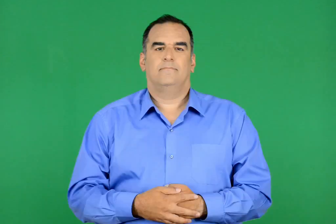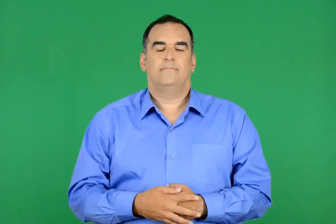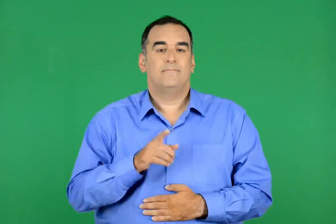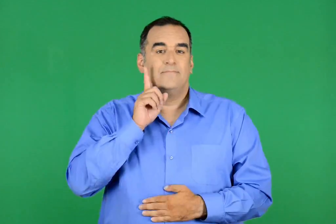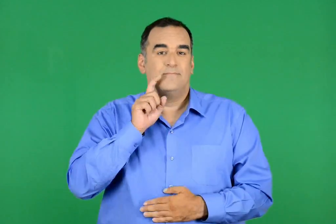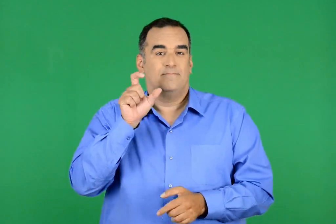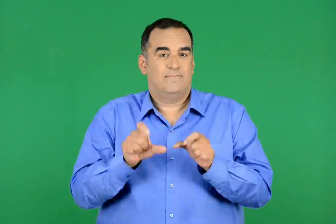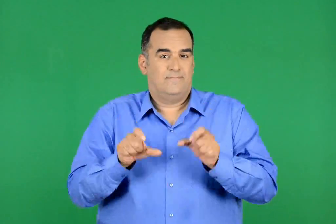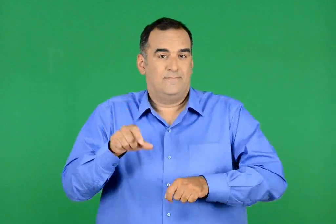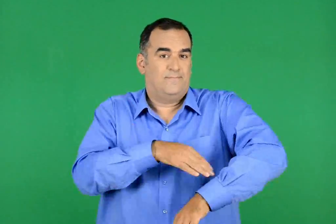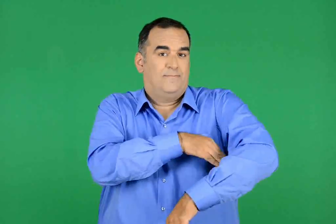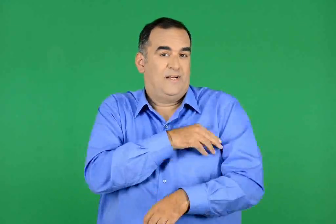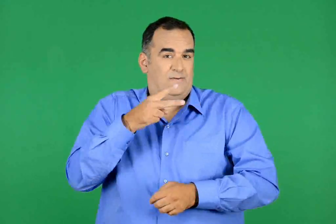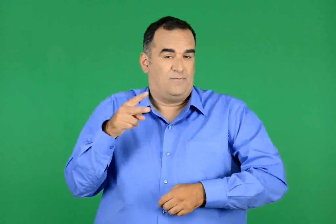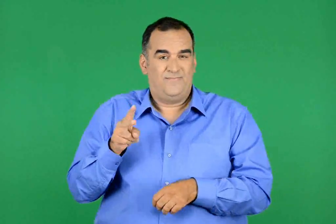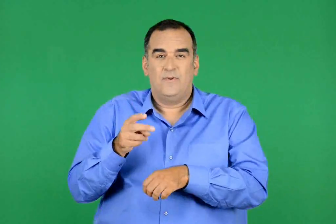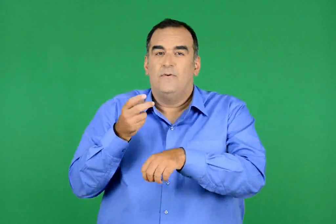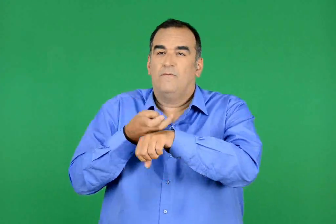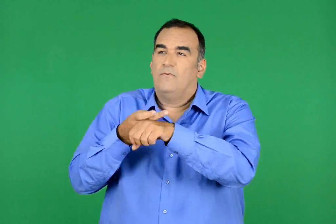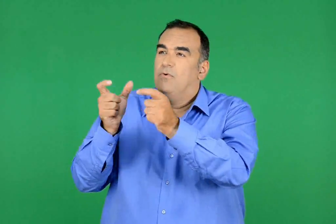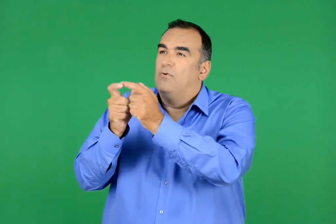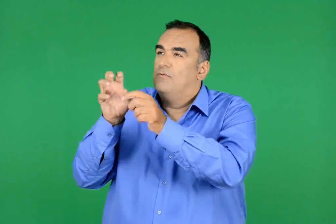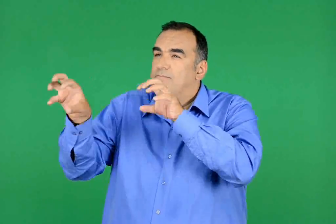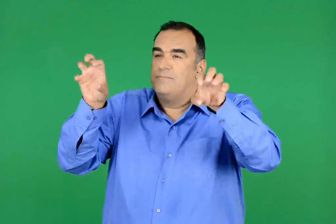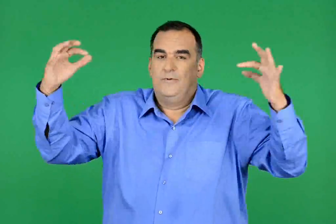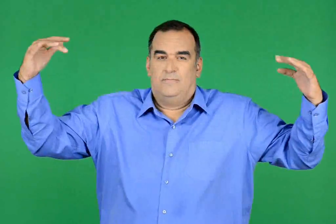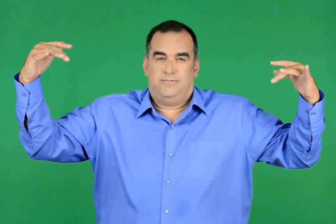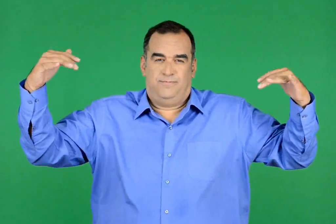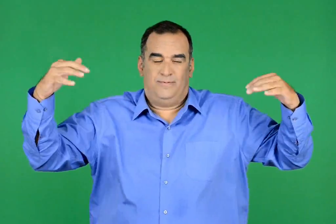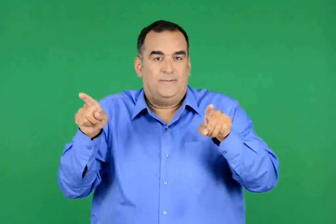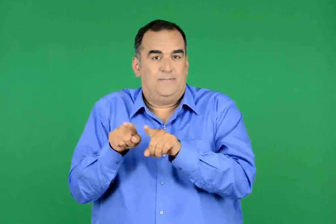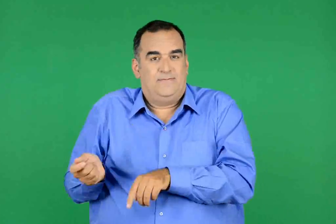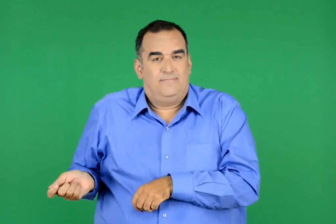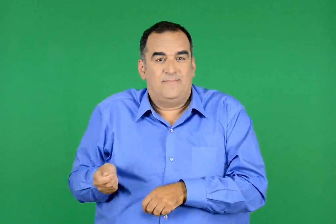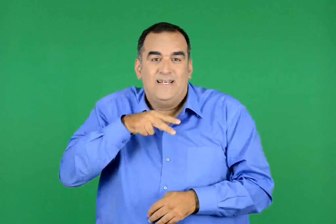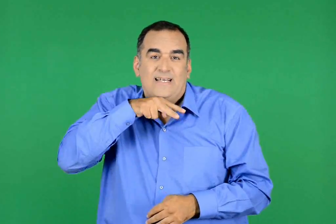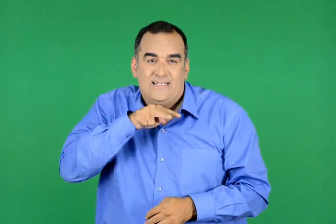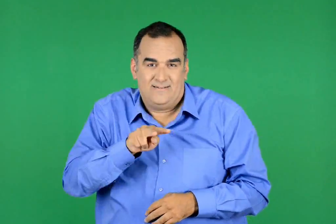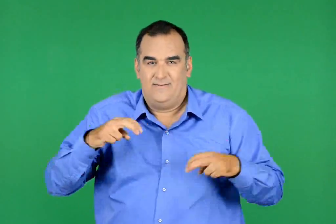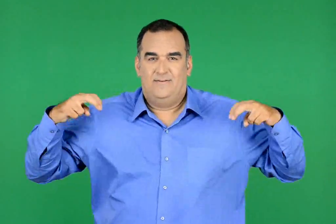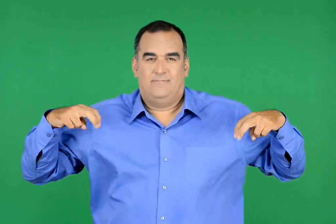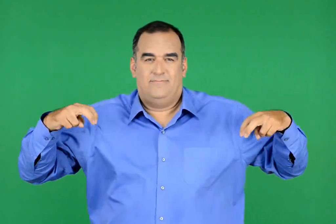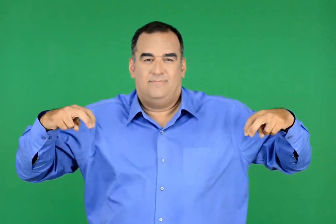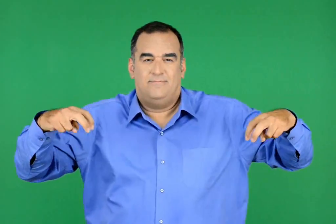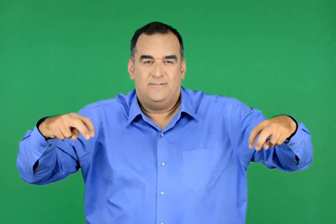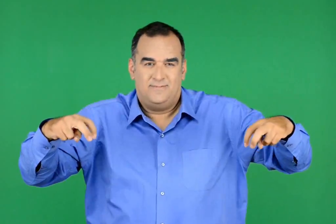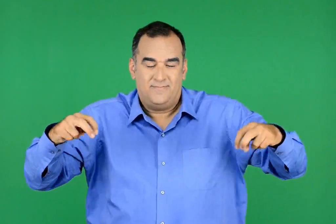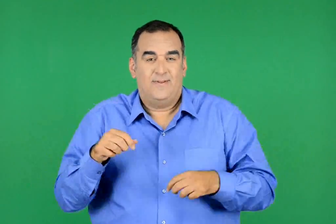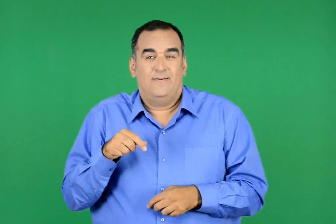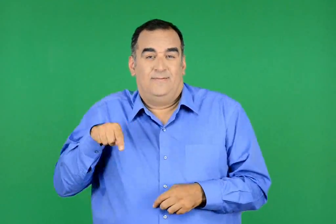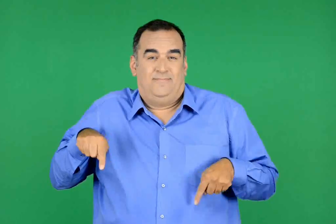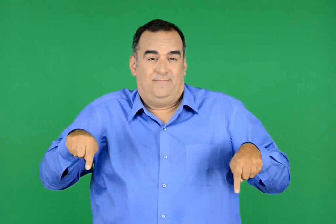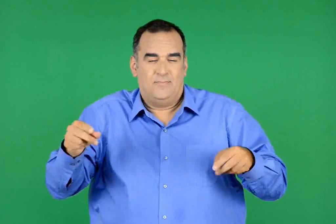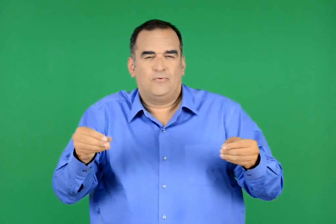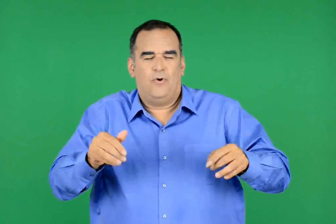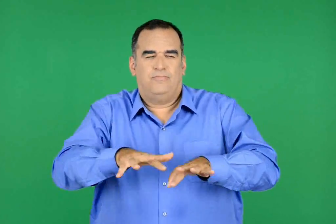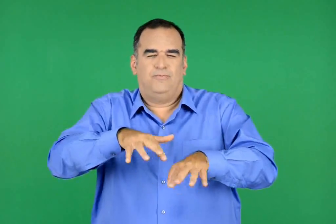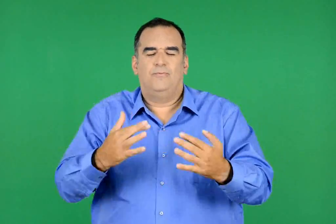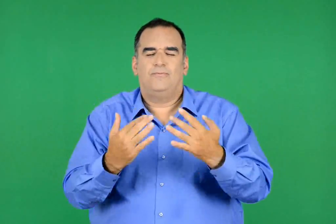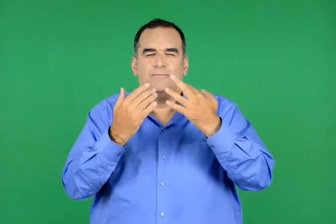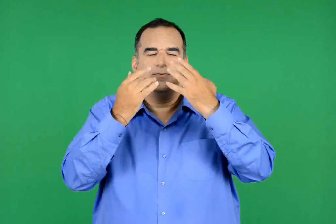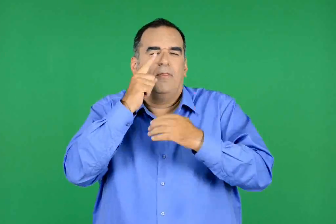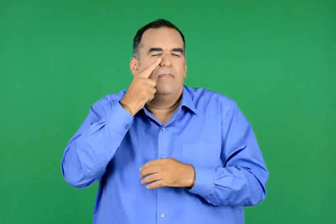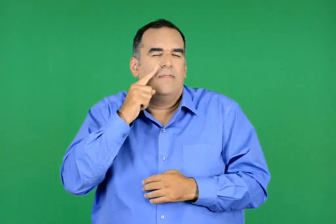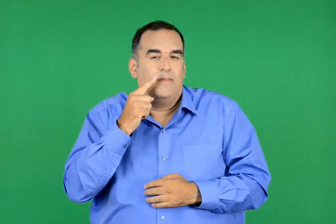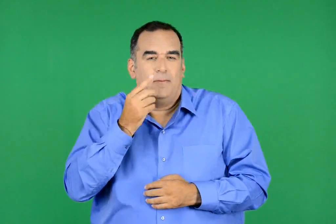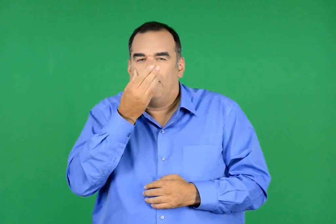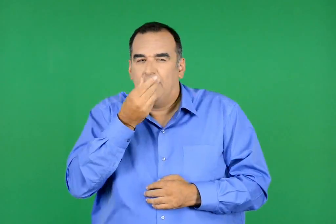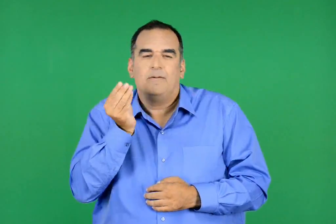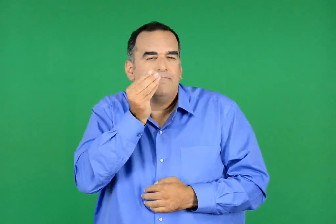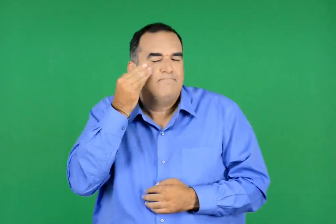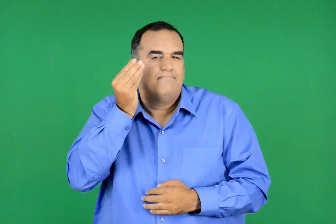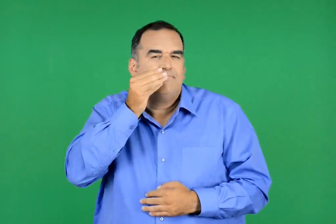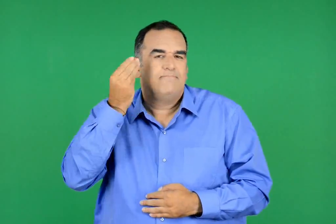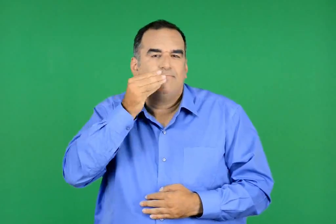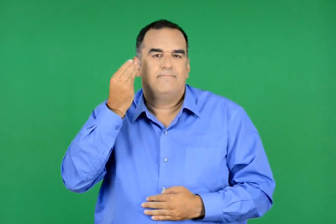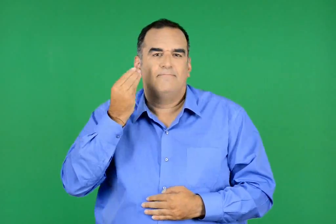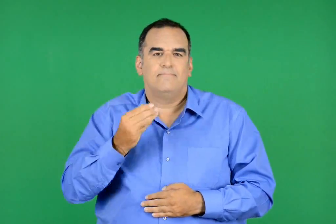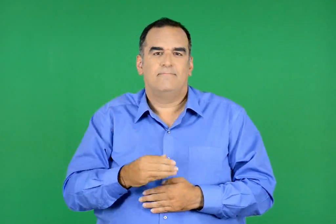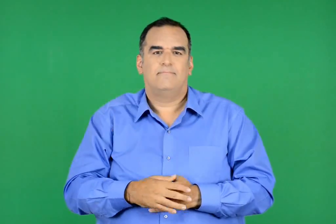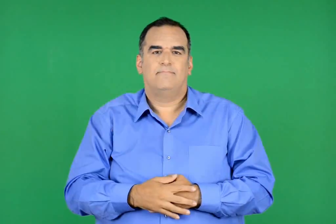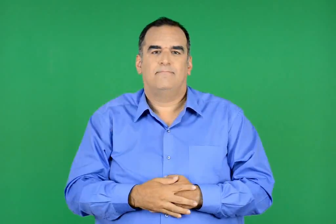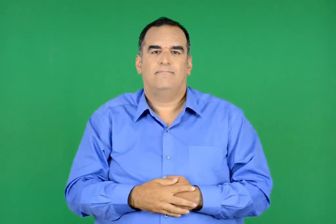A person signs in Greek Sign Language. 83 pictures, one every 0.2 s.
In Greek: οι μαρουσιώτισσες , όλες , που κατέβηκαν από το χωριό , κι είχαν µαζί τις κατσίκες τους , στέκονταν στην άκρη του σκονισμένου δρόμου σε όλη τη διαδρομή και σκούπιζαν τα δάκρυα µε τις µαντίλες τους
